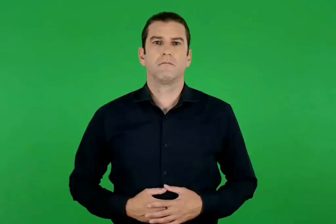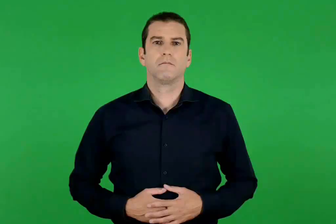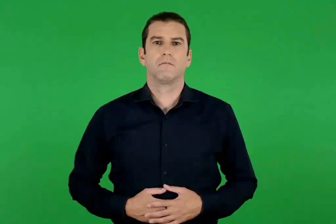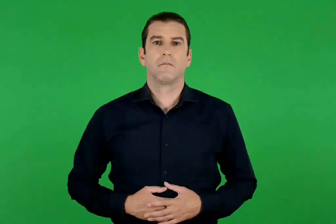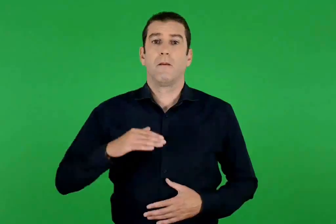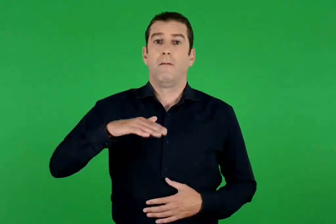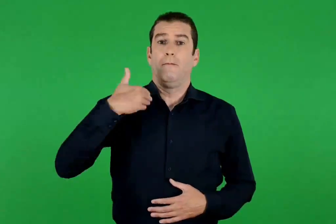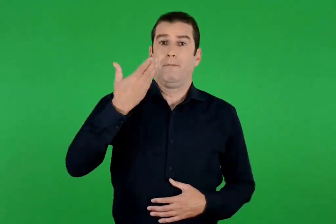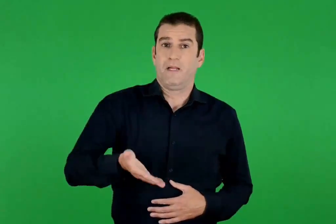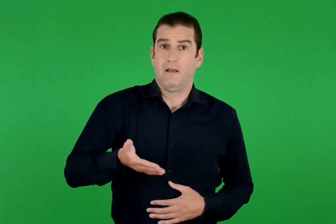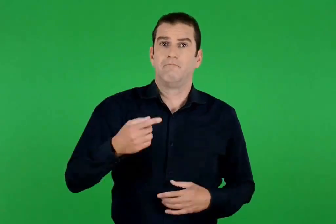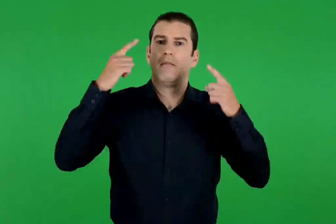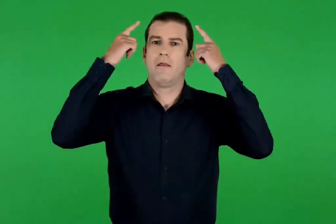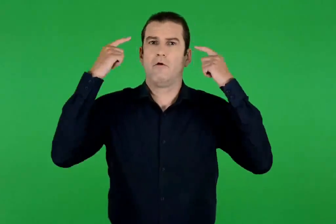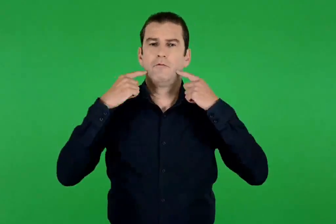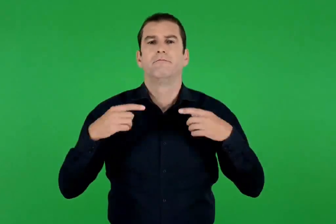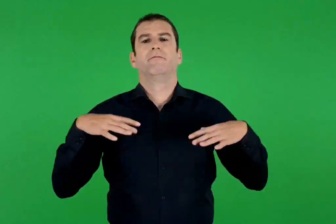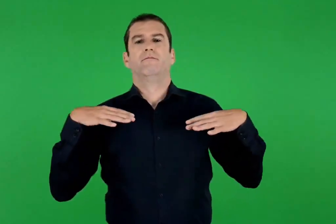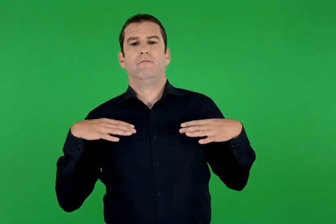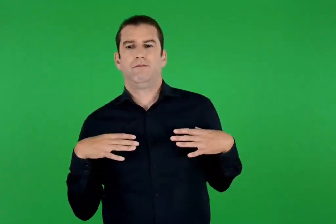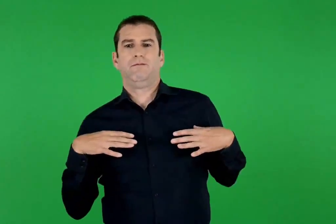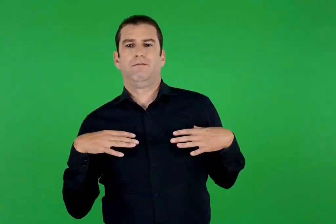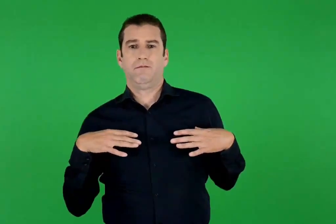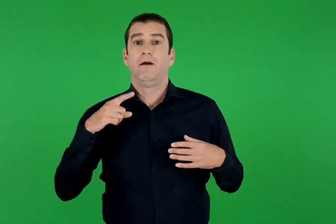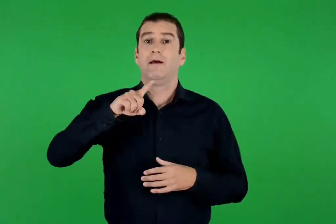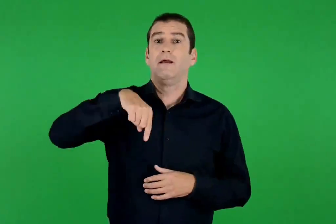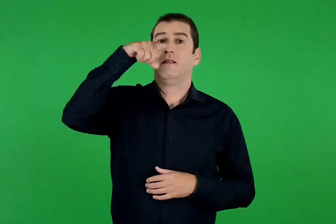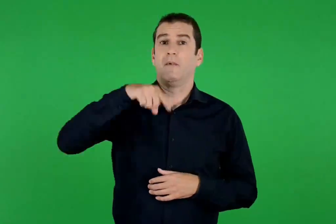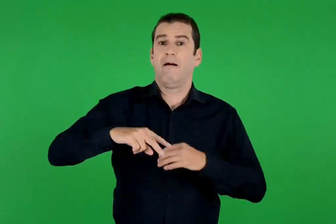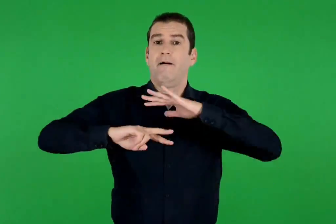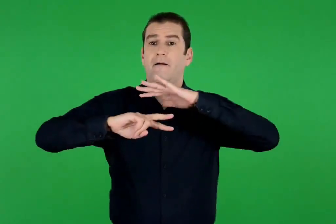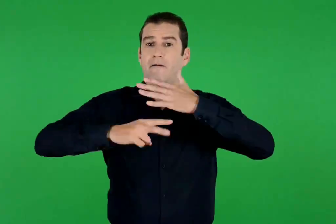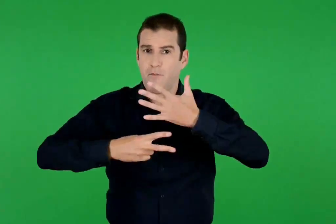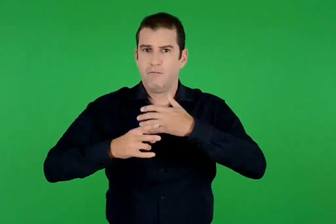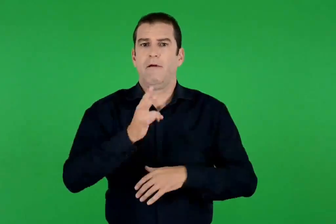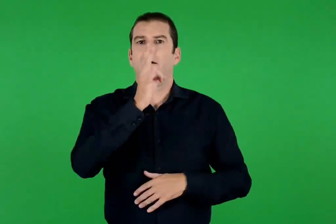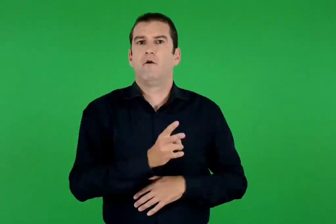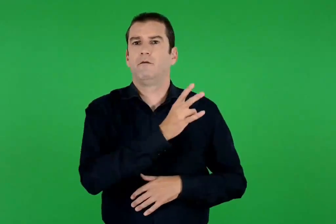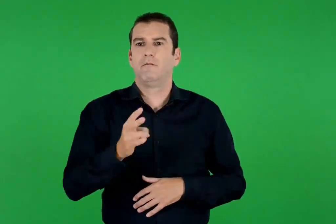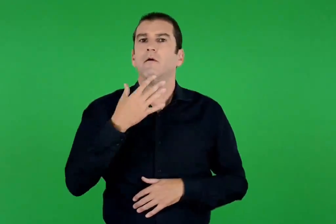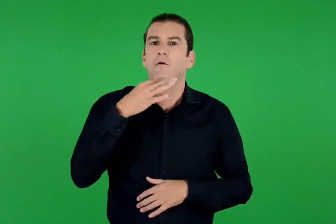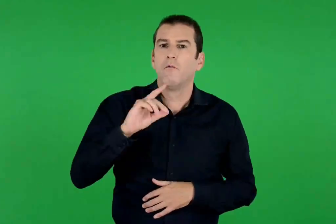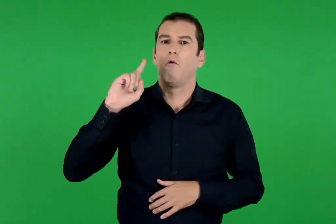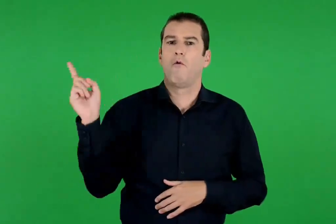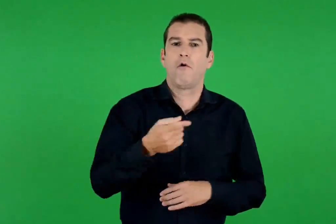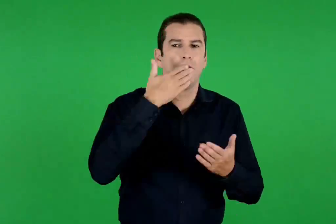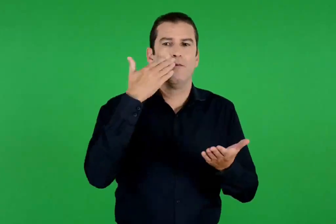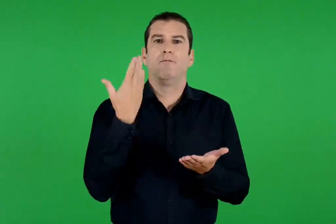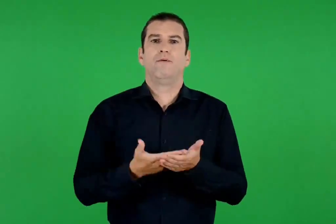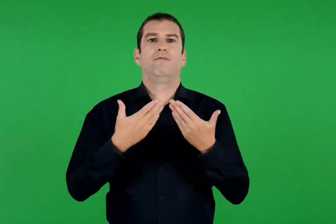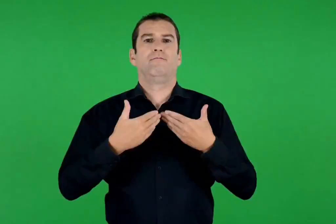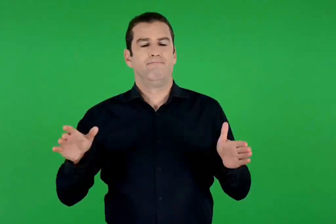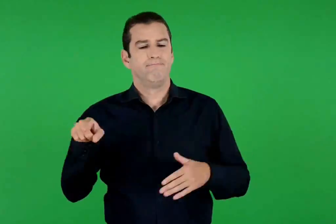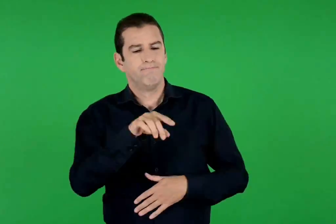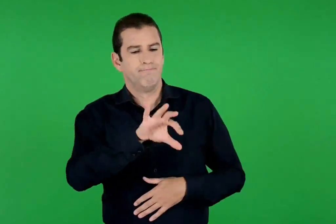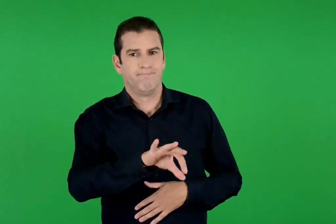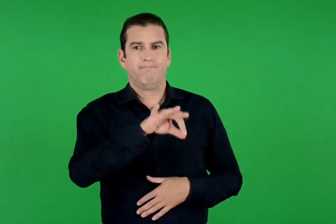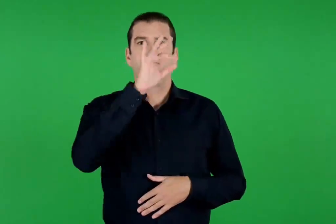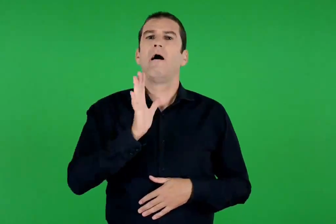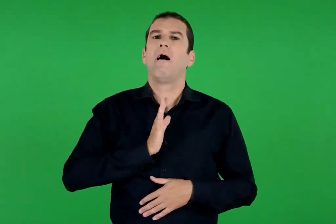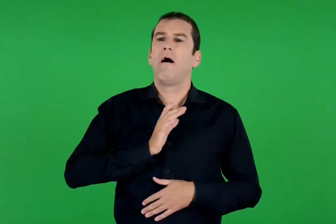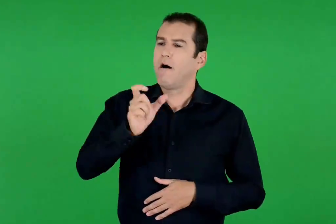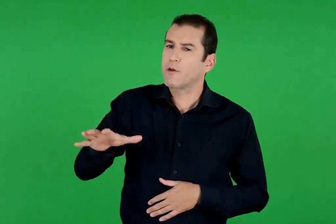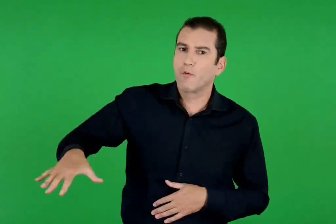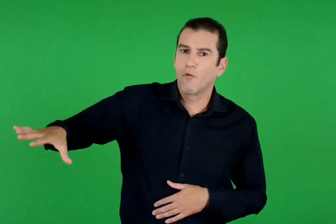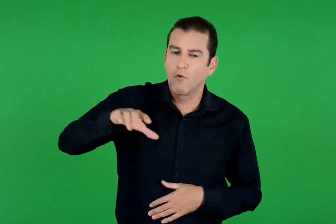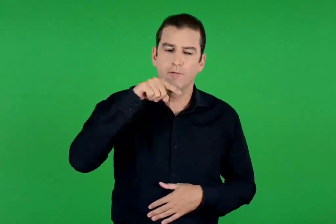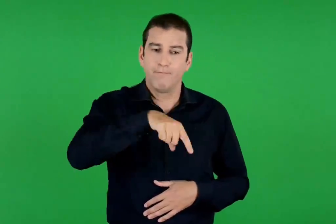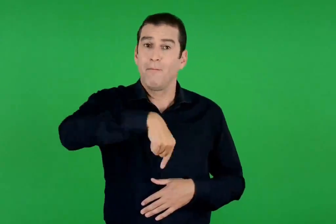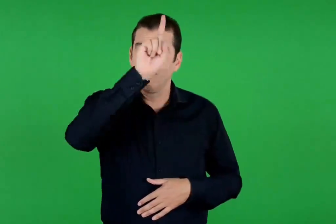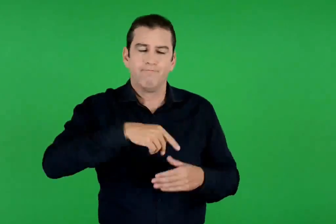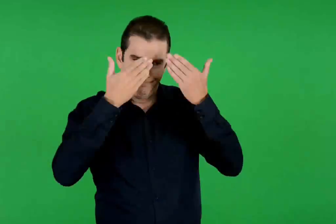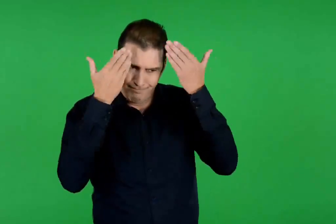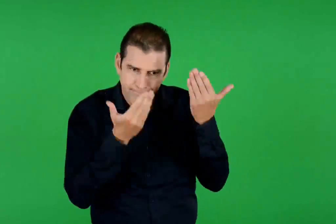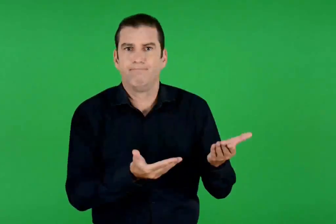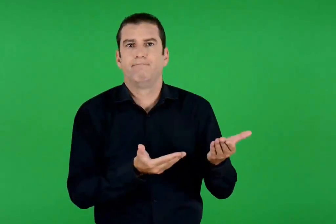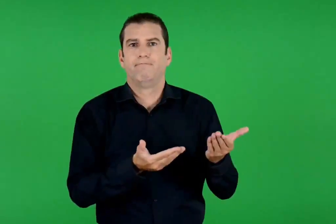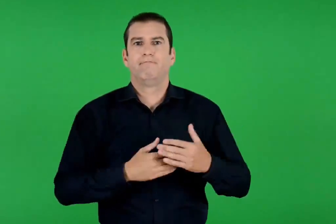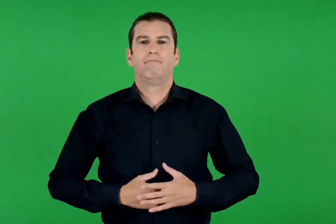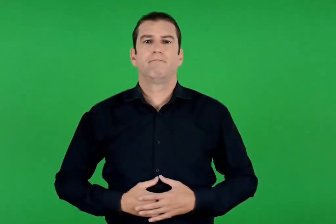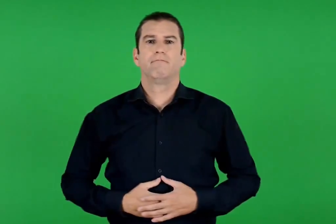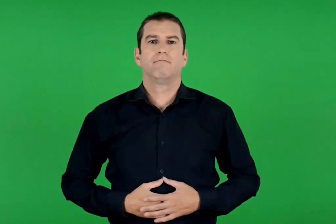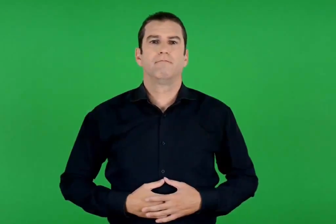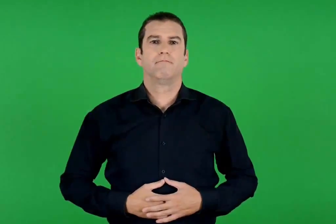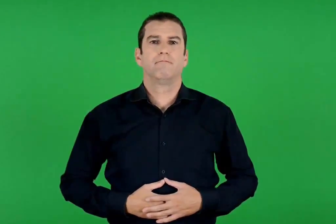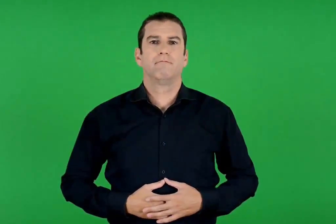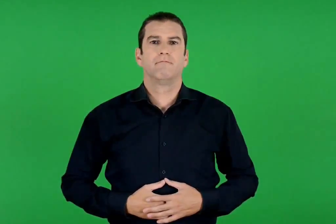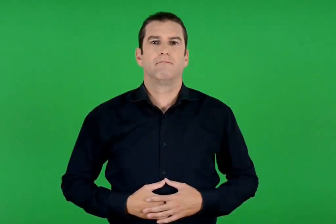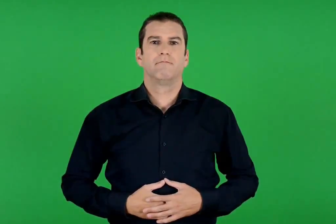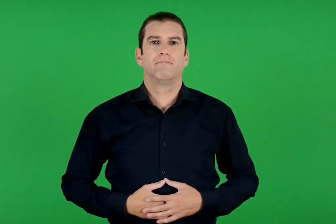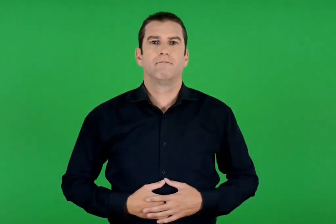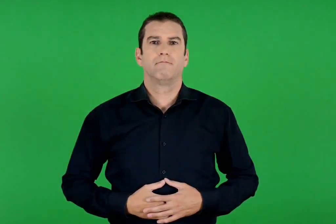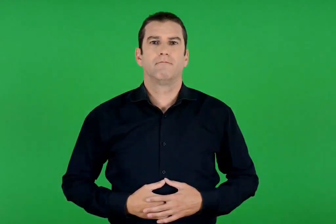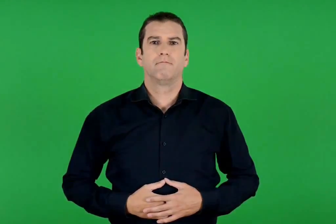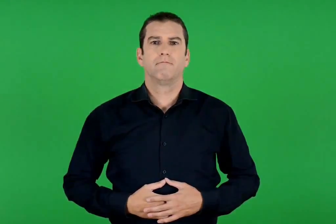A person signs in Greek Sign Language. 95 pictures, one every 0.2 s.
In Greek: μετά ο θεός ξεκουράστηκε. κι ευλόγησε τη μέρα την εβδόμη , όταν πια όλα τα είχε τελειώσει , και την ξεχώρισε για να την τιμούν όλοι οι άνθρωποι
